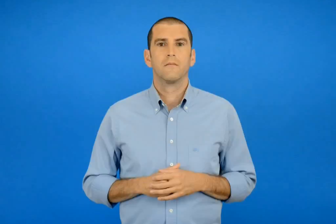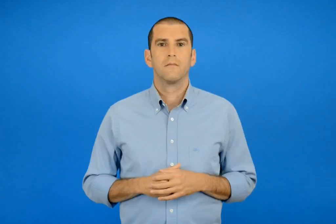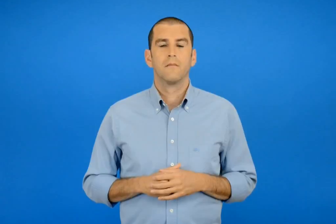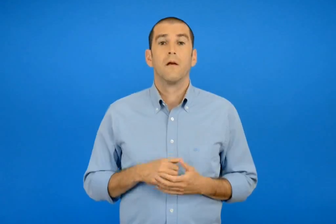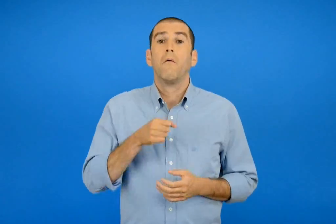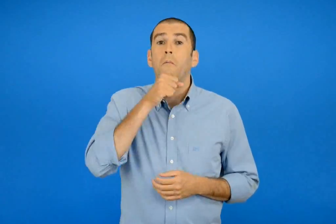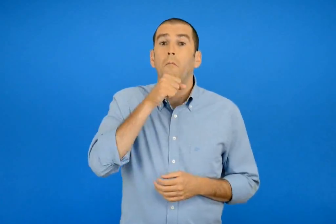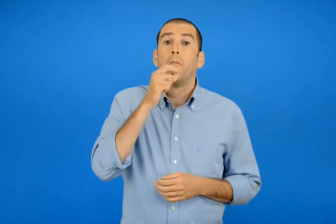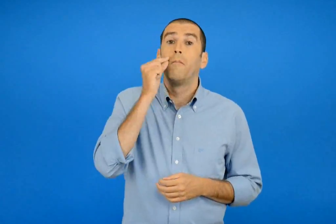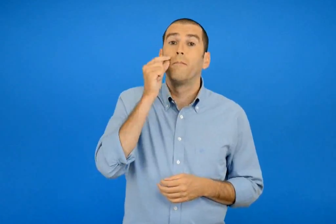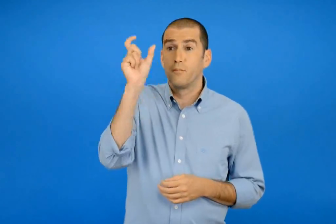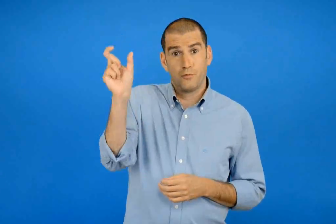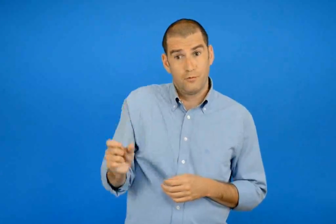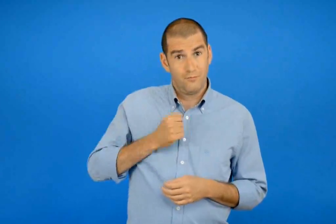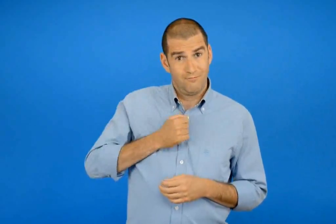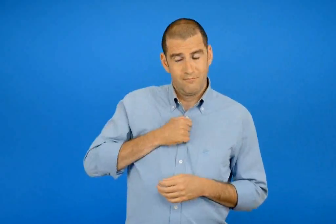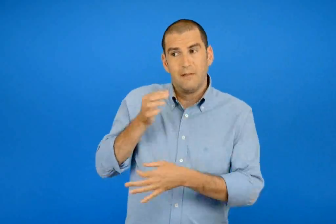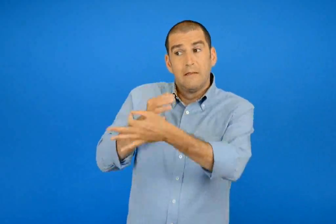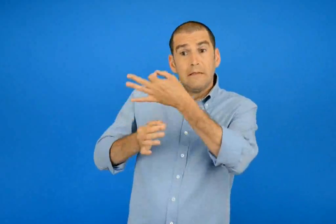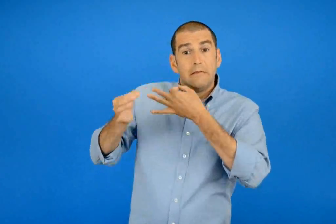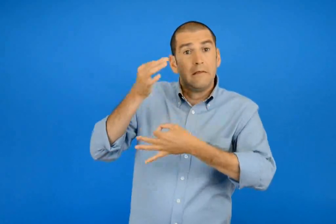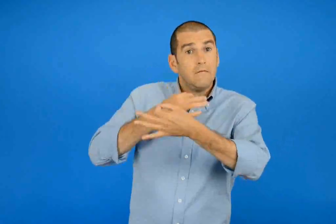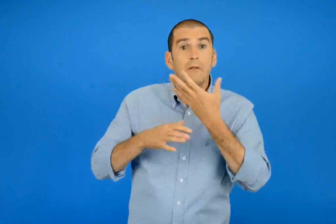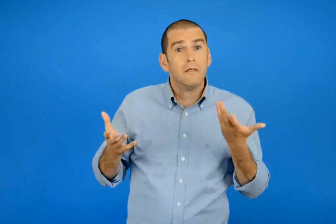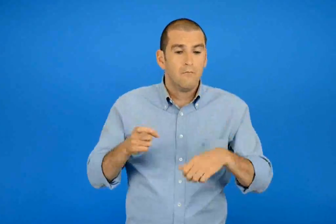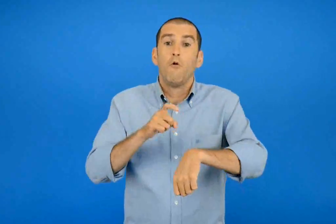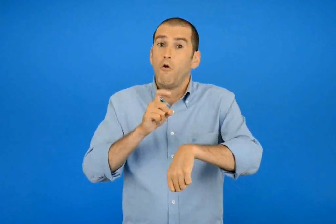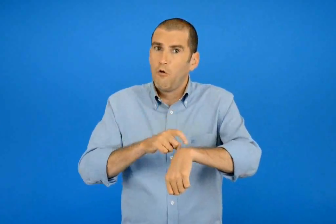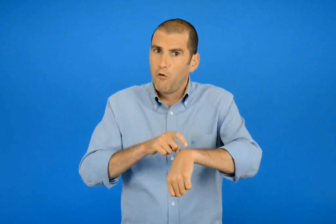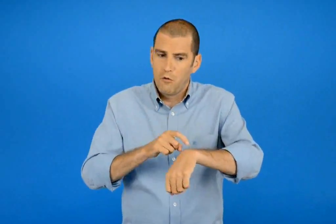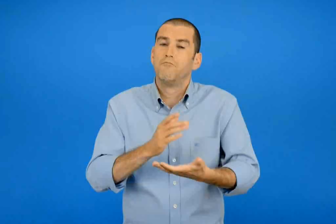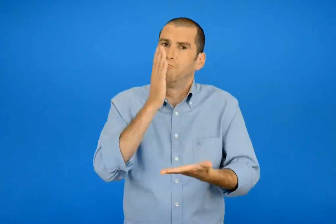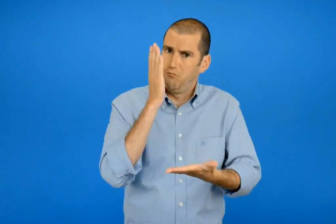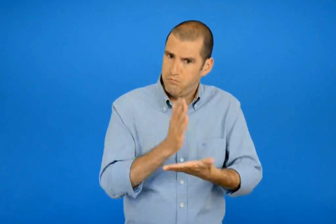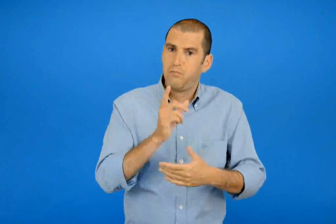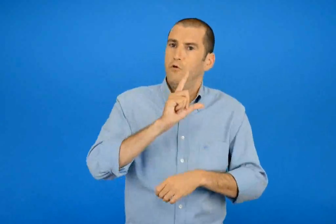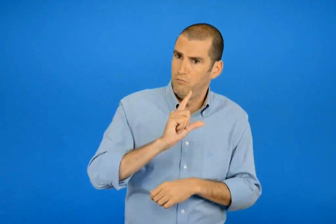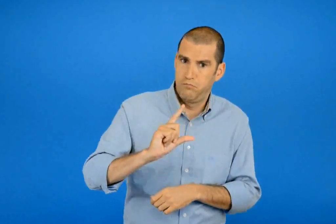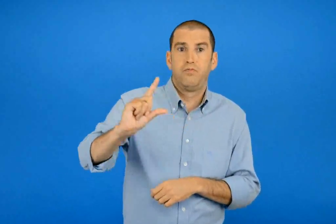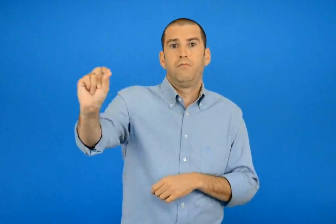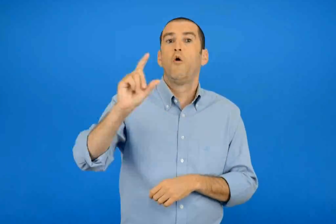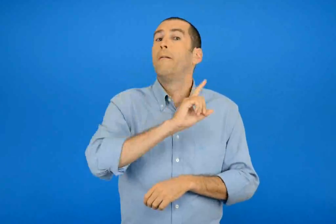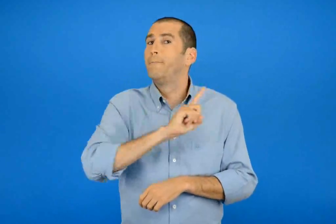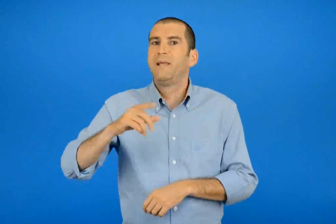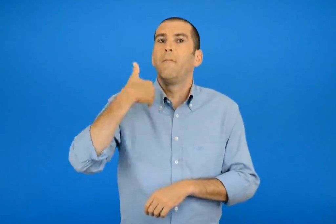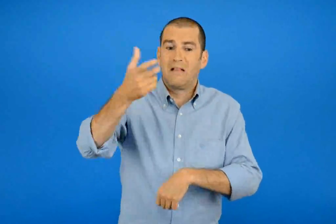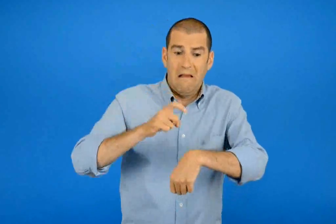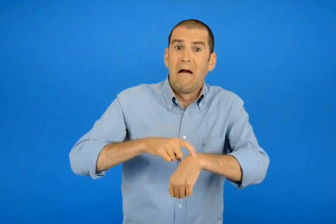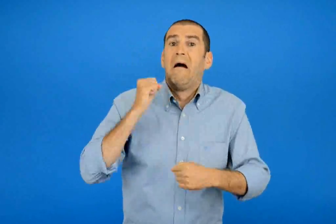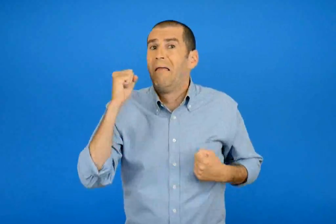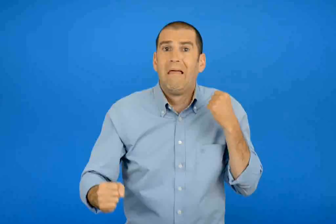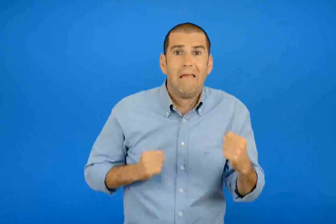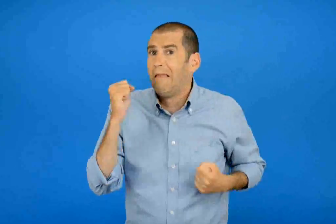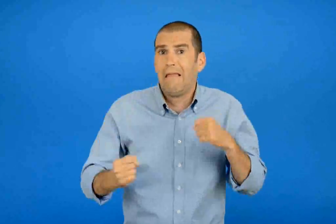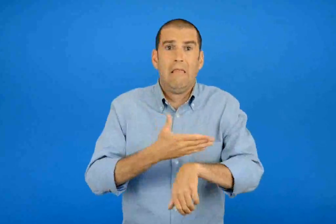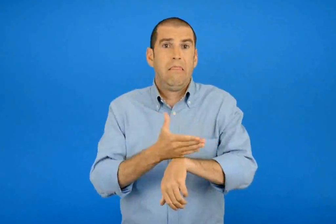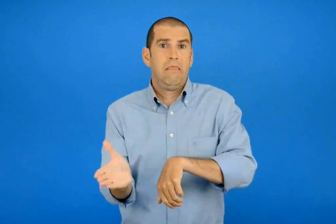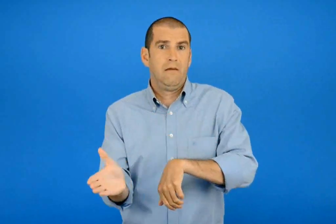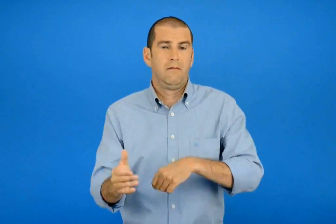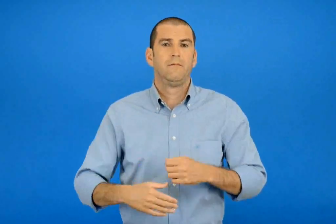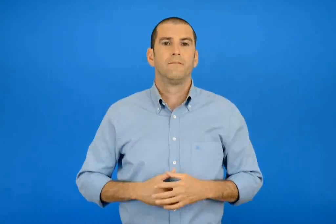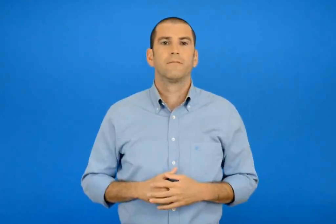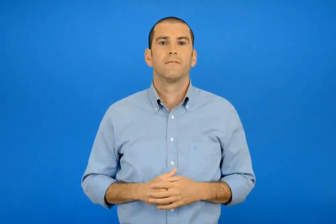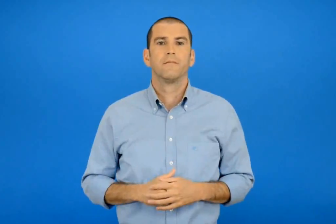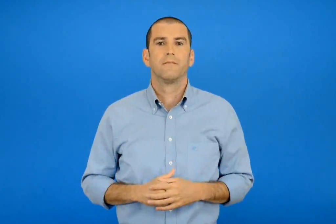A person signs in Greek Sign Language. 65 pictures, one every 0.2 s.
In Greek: πρέπει να ξεκινάς στην ωρά σου για να μην κάνεις αγώνα δρόμου με συμβουλεύει ο πάππους μου
